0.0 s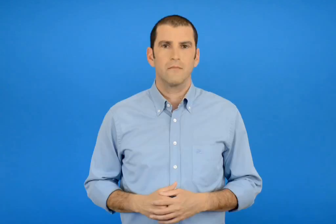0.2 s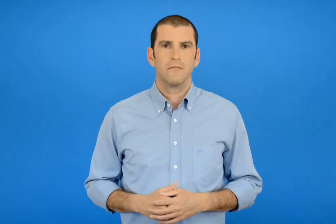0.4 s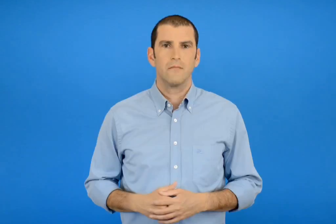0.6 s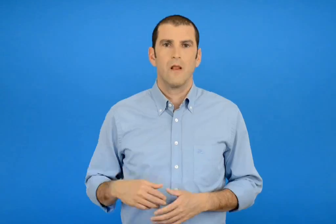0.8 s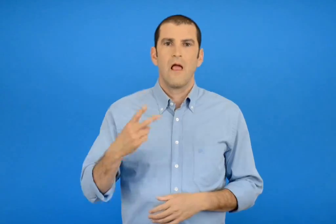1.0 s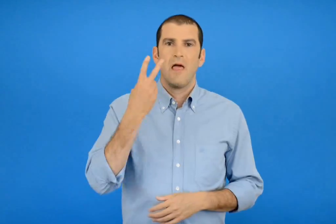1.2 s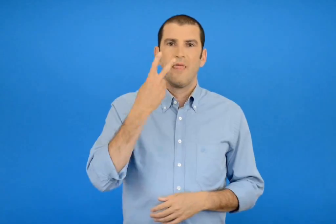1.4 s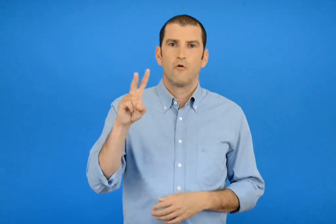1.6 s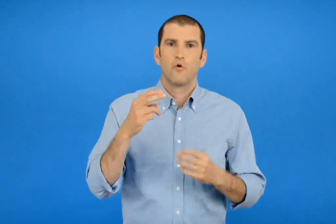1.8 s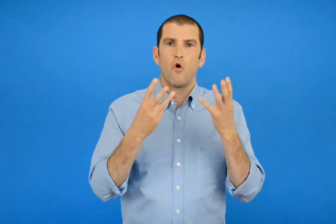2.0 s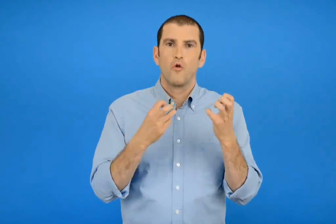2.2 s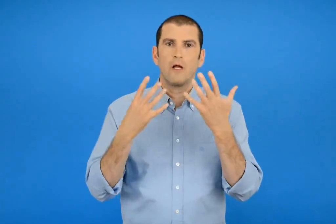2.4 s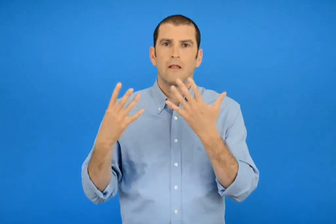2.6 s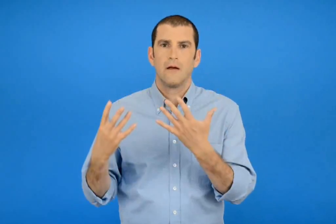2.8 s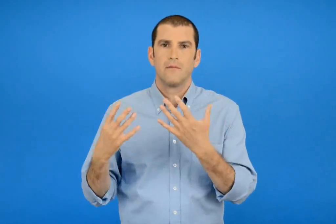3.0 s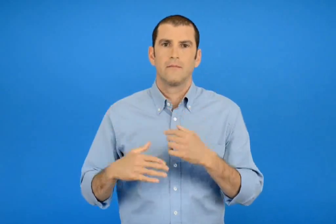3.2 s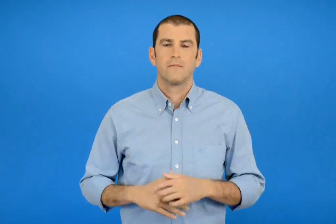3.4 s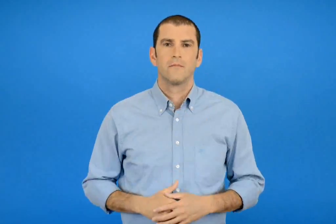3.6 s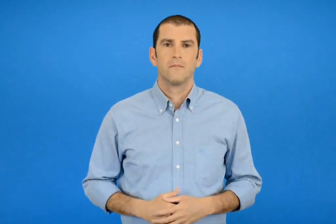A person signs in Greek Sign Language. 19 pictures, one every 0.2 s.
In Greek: 289
